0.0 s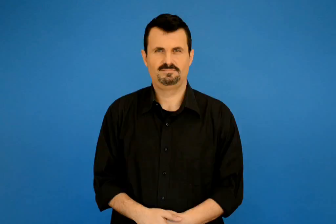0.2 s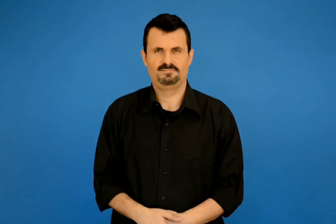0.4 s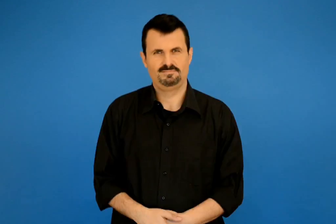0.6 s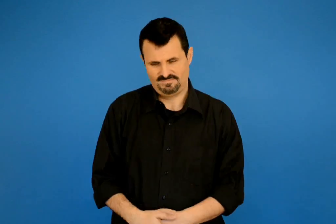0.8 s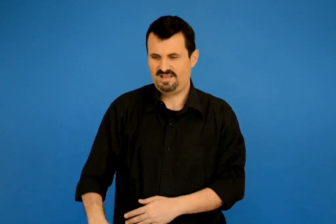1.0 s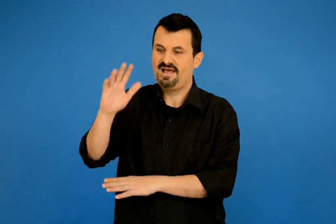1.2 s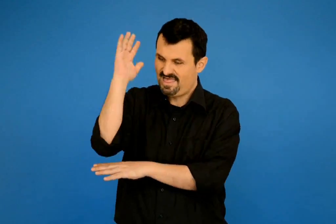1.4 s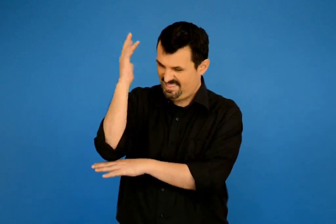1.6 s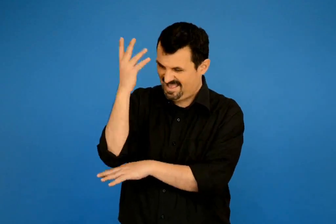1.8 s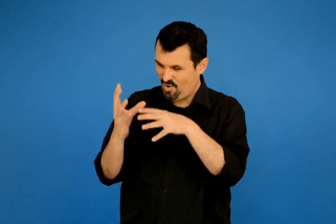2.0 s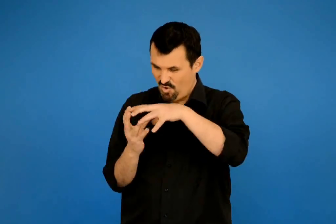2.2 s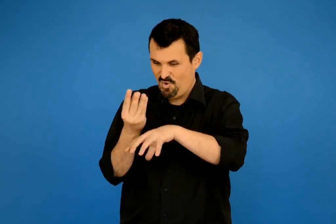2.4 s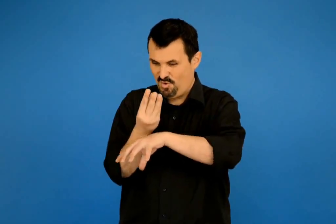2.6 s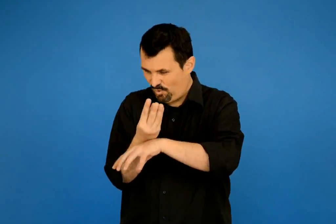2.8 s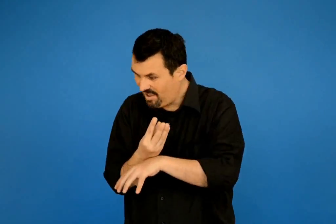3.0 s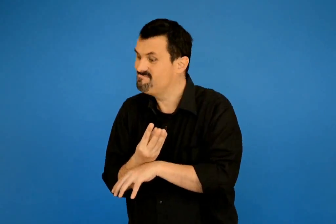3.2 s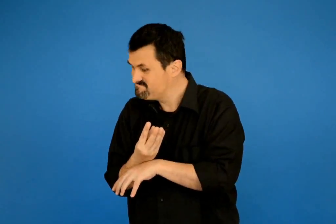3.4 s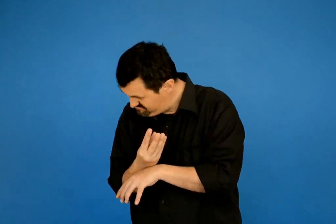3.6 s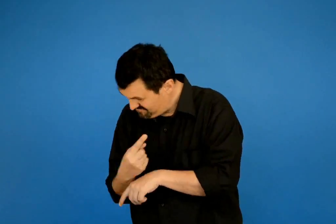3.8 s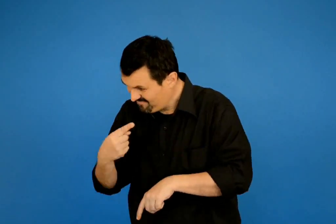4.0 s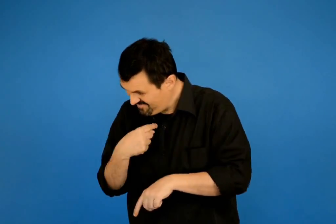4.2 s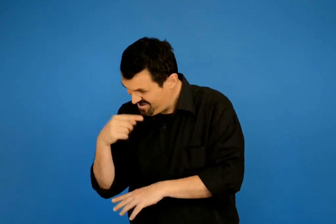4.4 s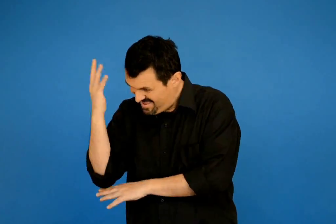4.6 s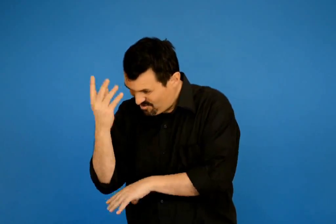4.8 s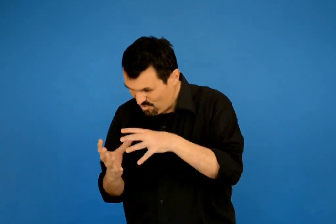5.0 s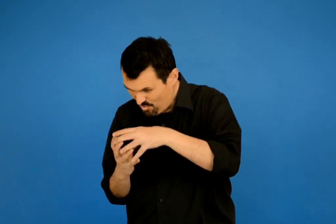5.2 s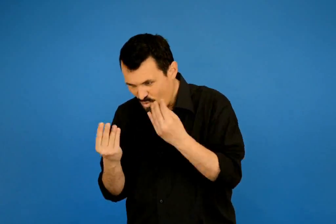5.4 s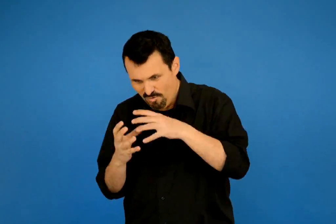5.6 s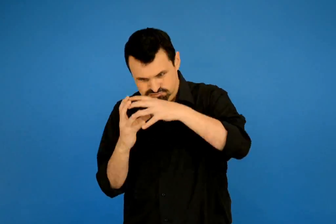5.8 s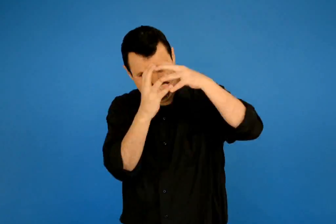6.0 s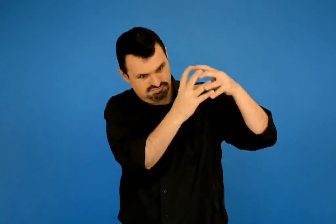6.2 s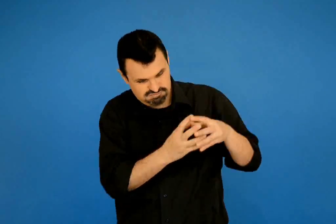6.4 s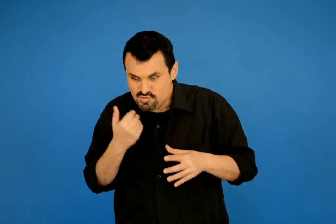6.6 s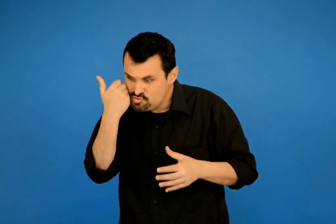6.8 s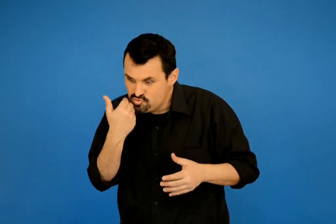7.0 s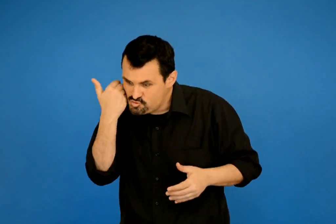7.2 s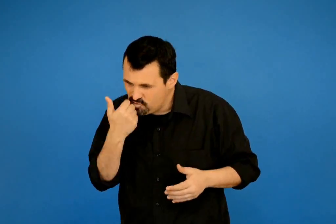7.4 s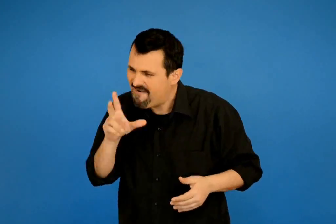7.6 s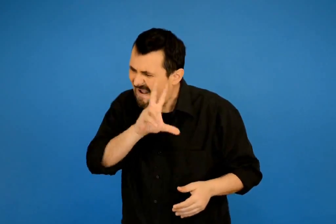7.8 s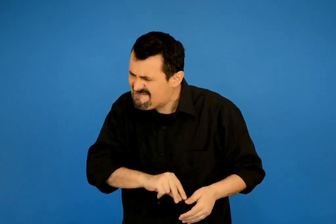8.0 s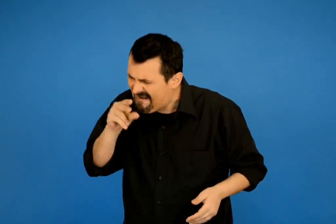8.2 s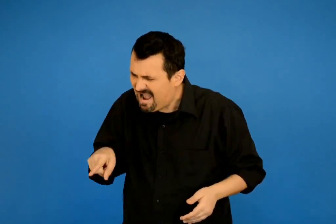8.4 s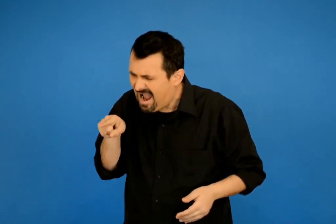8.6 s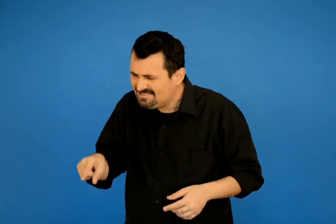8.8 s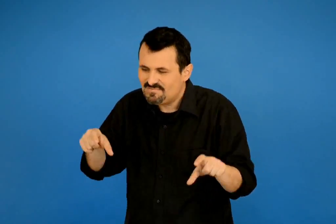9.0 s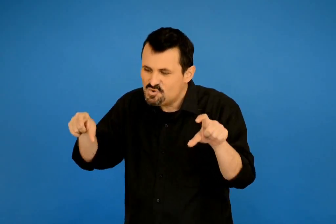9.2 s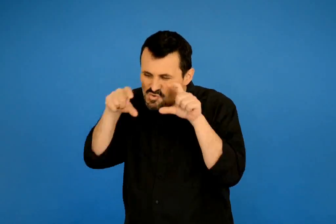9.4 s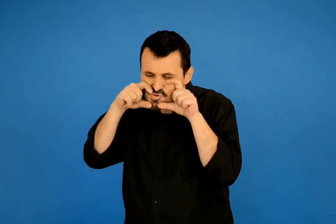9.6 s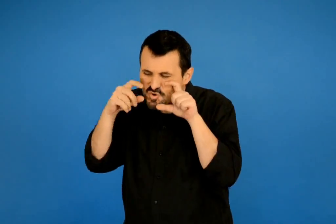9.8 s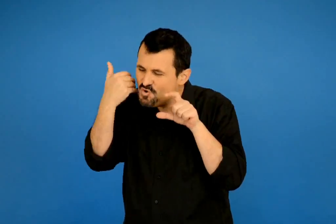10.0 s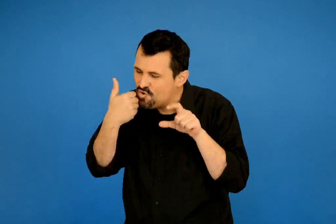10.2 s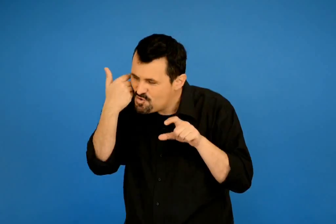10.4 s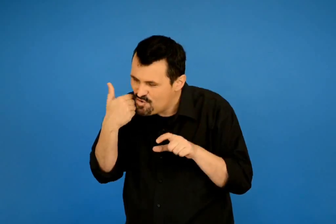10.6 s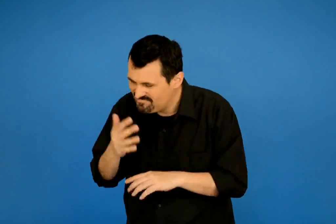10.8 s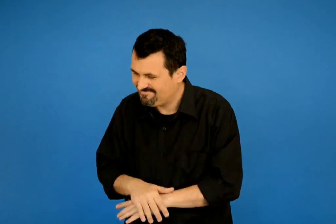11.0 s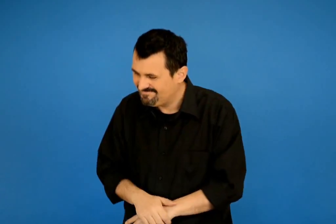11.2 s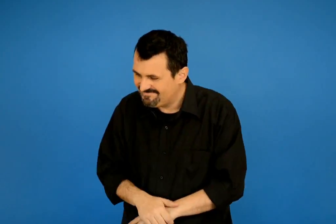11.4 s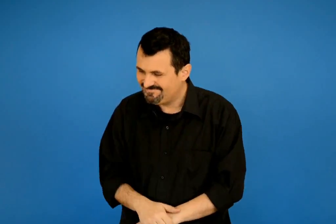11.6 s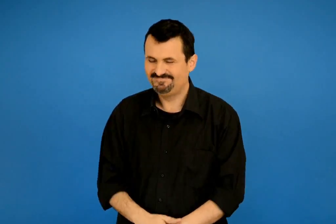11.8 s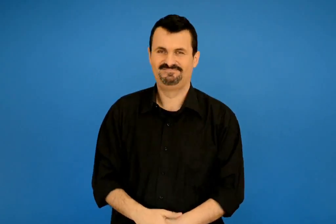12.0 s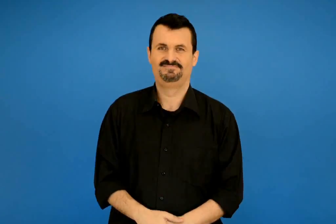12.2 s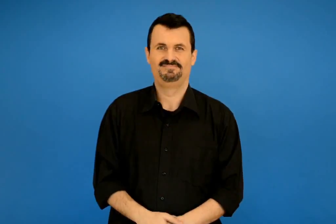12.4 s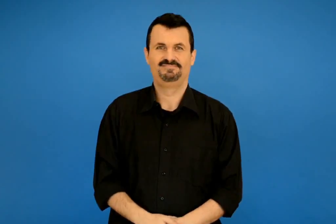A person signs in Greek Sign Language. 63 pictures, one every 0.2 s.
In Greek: όπως είναι τα ροδιά μου κόκκινα έτσι κόκκινα να γίνουν τα μαγουλάκια σου της ευχήθηκε η ροδιά
